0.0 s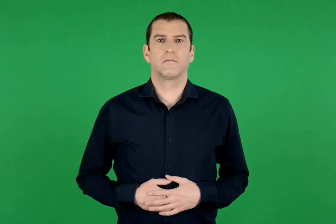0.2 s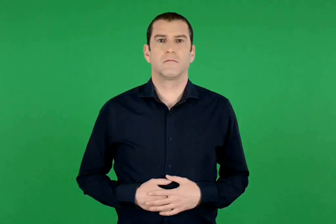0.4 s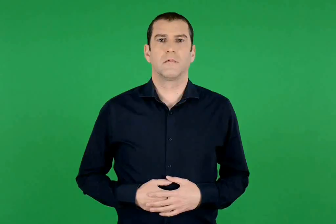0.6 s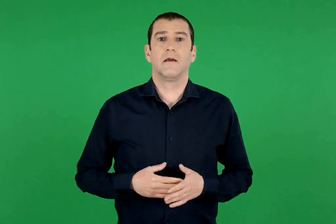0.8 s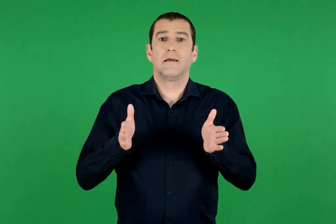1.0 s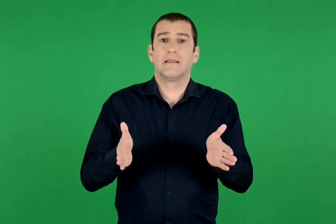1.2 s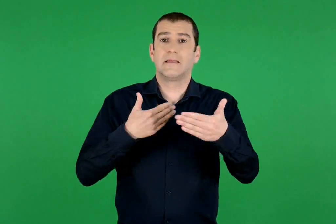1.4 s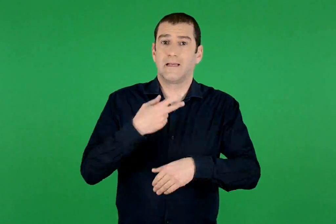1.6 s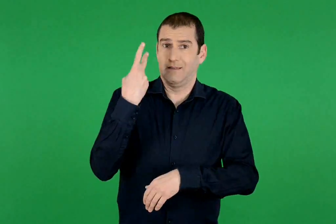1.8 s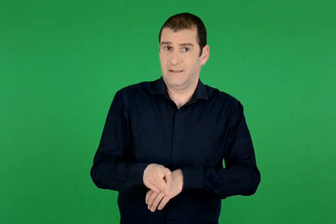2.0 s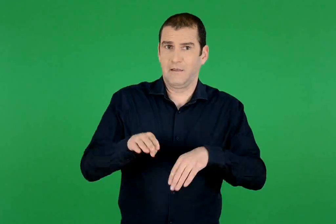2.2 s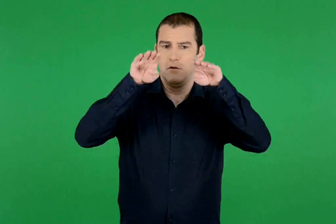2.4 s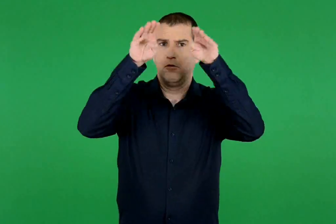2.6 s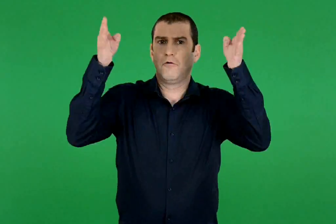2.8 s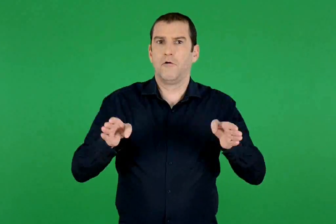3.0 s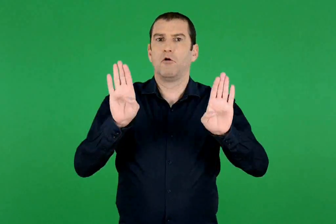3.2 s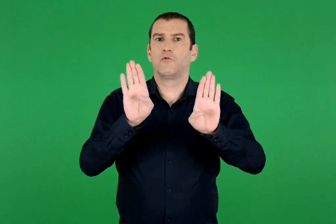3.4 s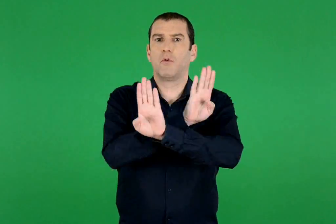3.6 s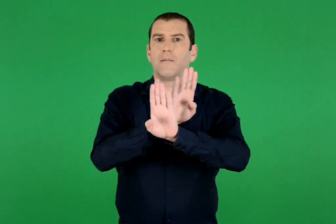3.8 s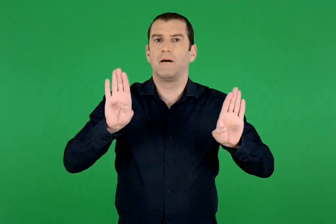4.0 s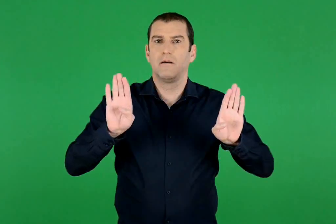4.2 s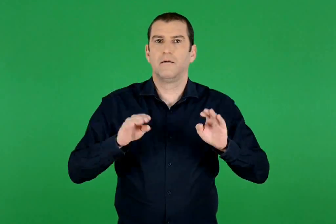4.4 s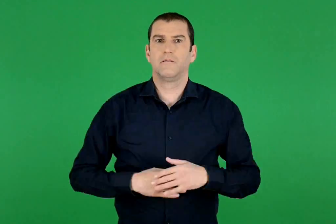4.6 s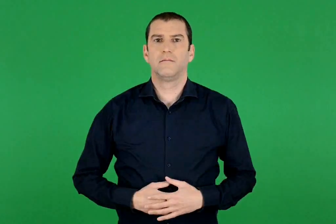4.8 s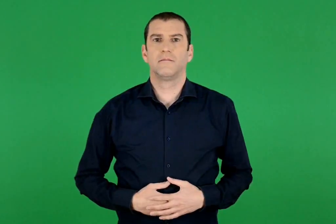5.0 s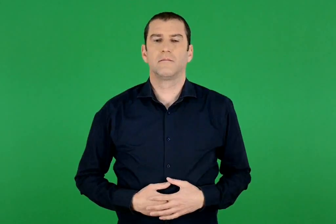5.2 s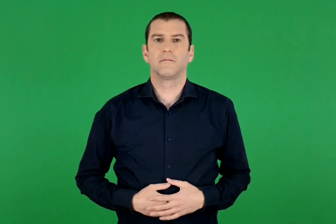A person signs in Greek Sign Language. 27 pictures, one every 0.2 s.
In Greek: η ντουλάπα της τάξης
